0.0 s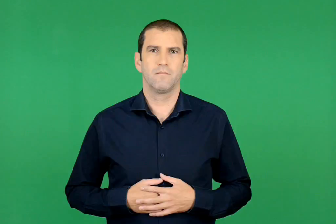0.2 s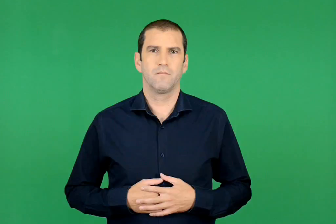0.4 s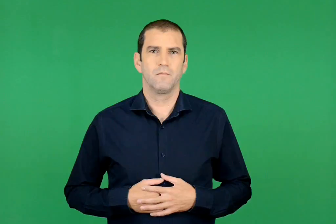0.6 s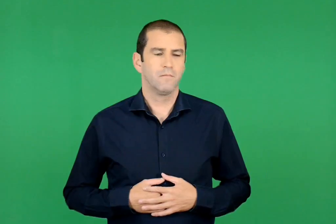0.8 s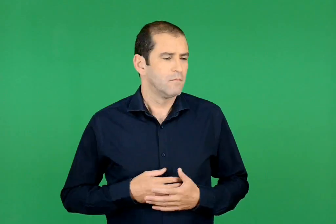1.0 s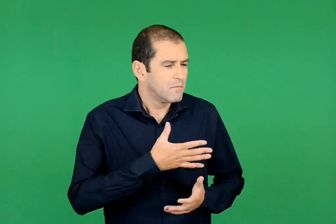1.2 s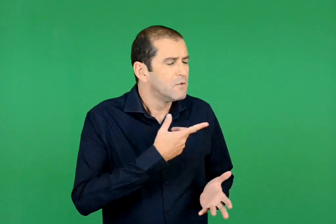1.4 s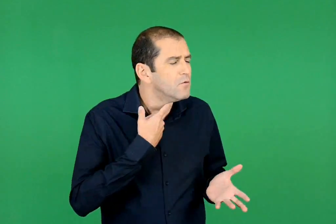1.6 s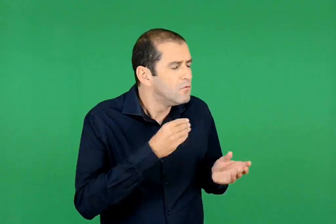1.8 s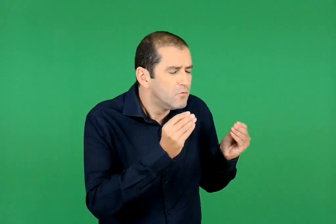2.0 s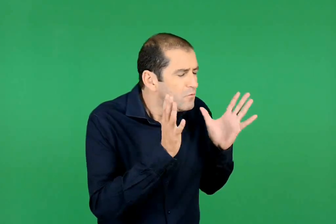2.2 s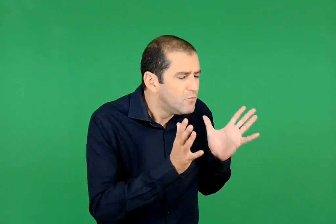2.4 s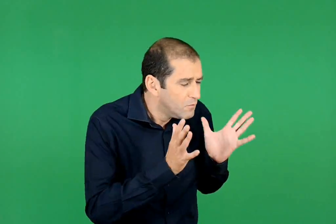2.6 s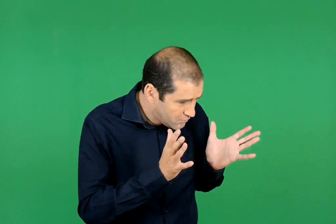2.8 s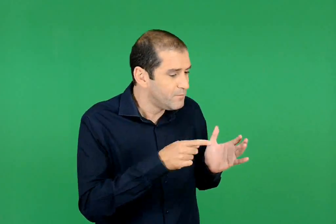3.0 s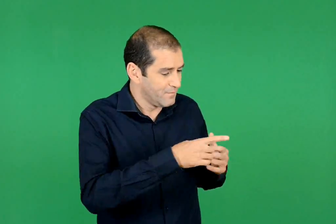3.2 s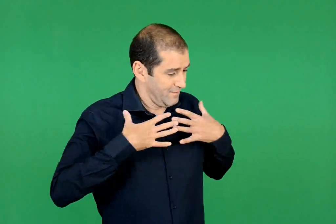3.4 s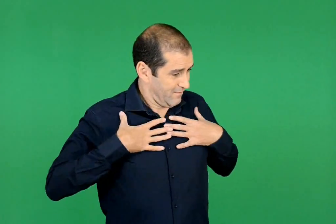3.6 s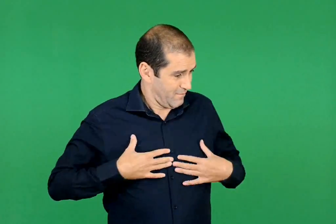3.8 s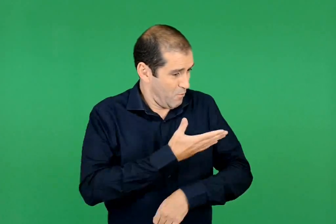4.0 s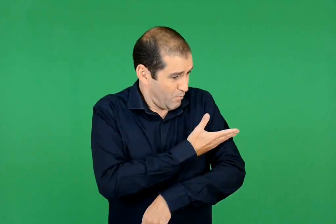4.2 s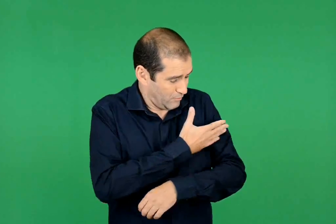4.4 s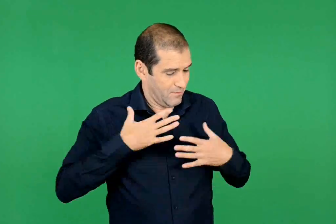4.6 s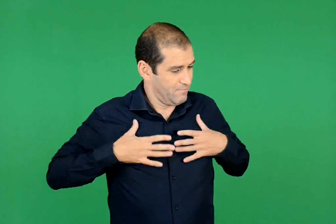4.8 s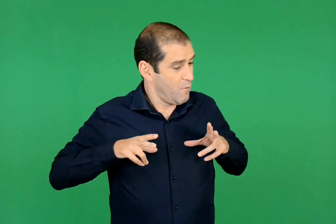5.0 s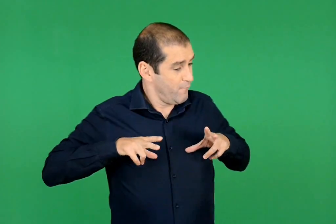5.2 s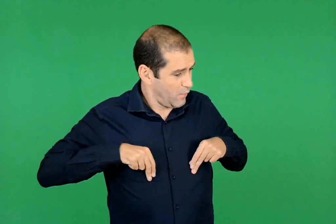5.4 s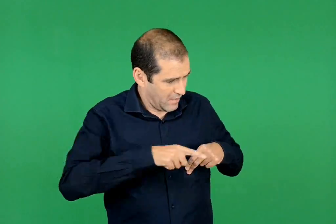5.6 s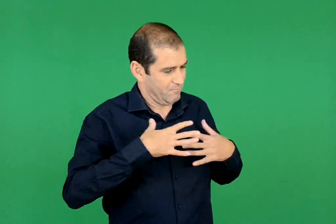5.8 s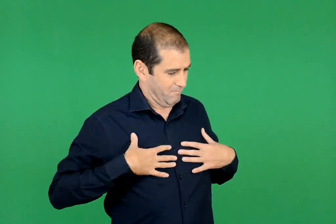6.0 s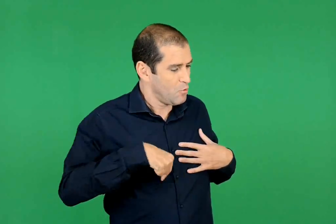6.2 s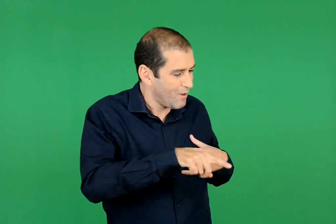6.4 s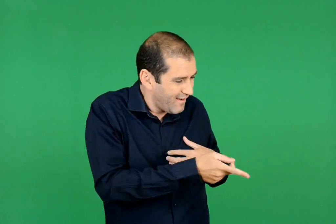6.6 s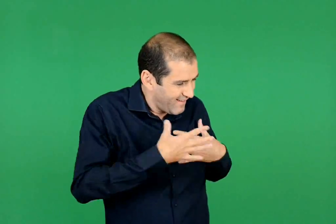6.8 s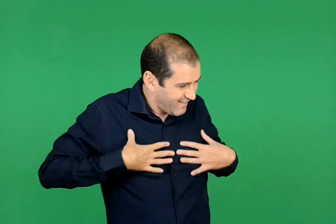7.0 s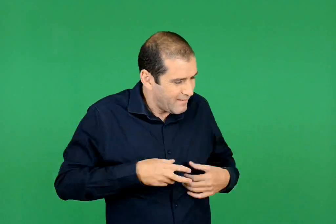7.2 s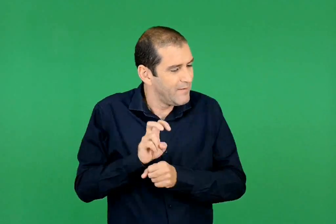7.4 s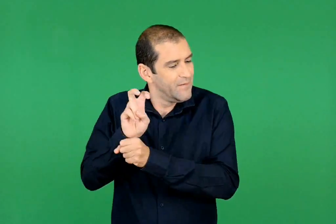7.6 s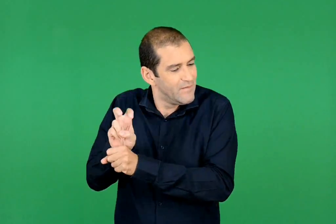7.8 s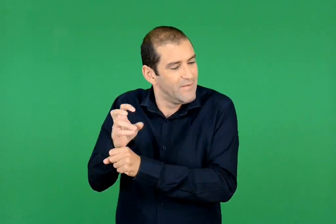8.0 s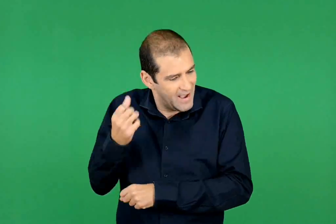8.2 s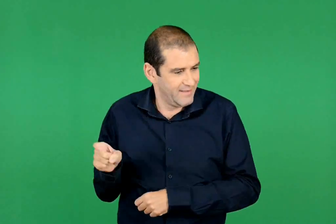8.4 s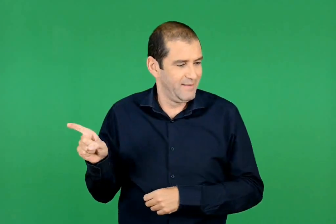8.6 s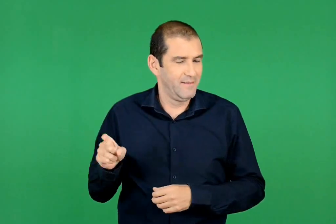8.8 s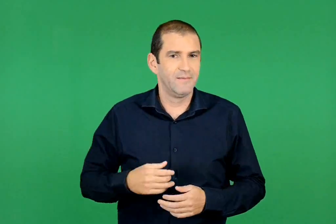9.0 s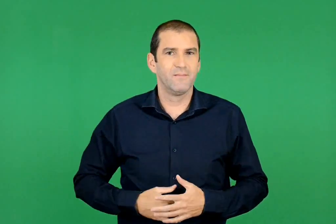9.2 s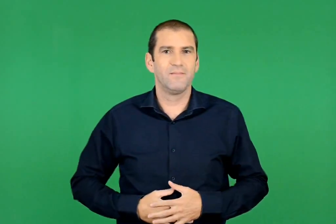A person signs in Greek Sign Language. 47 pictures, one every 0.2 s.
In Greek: ήσουν γλύκας φορούσες ένα µπλουζάκι κι ένα φορµάκι , αυτά που τα φυλάμε ακόμα
